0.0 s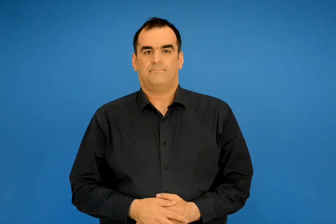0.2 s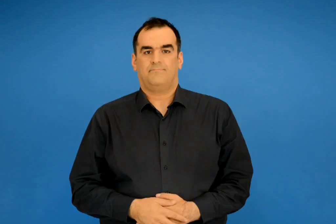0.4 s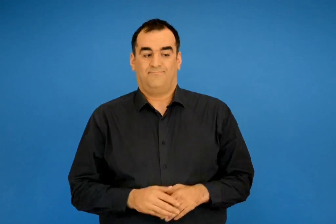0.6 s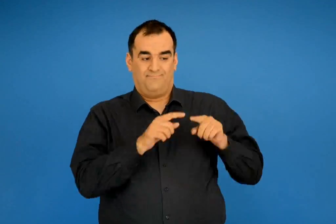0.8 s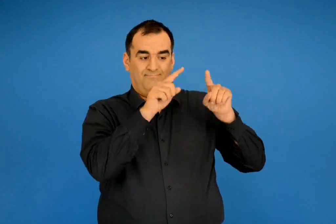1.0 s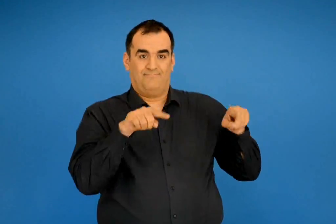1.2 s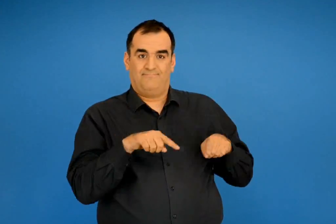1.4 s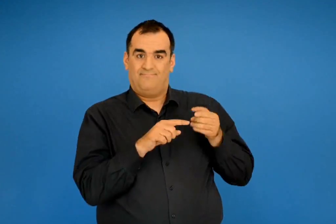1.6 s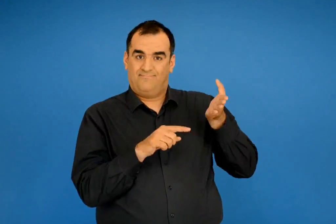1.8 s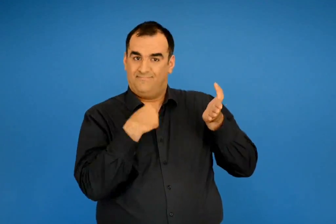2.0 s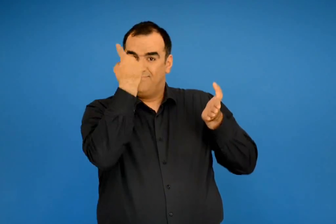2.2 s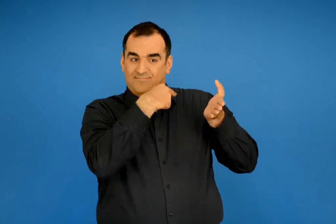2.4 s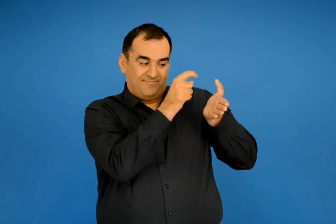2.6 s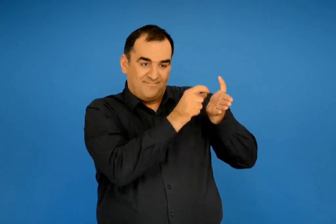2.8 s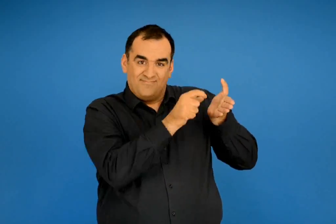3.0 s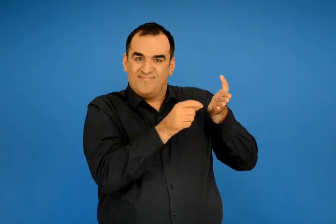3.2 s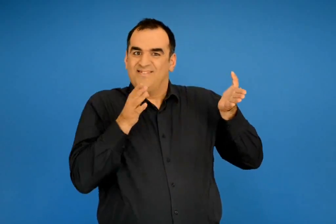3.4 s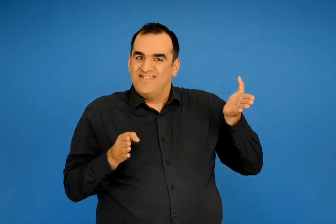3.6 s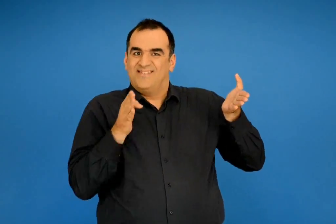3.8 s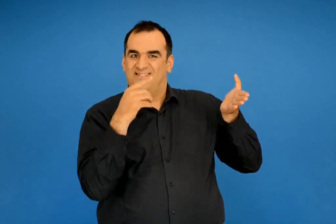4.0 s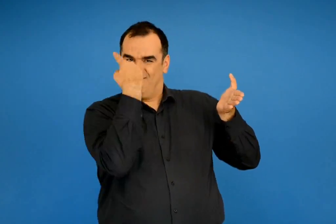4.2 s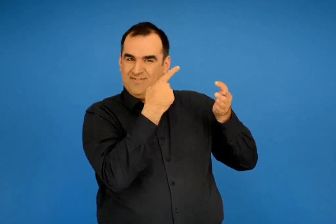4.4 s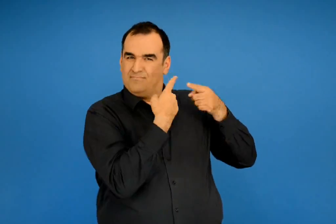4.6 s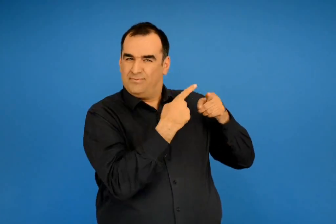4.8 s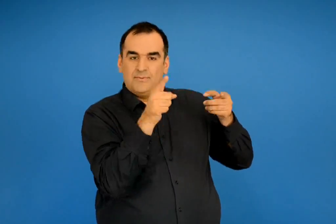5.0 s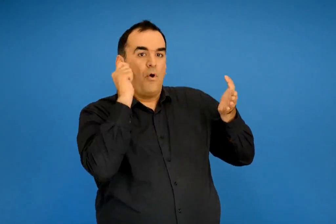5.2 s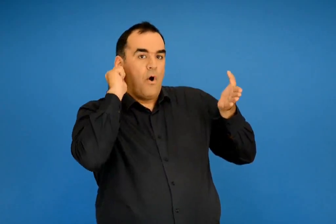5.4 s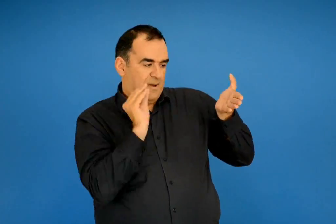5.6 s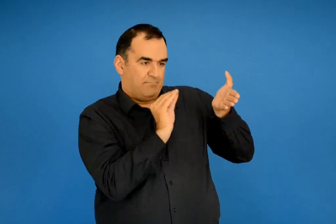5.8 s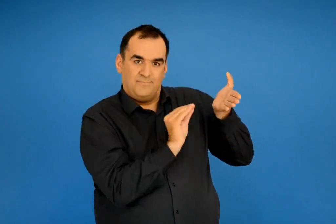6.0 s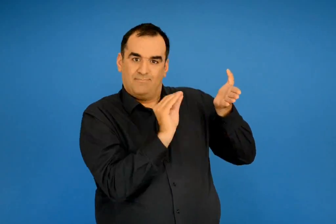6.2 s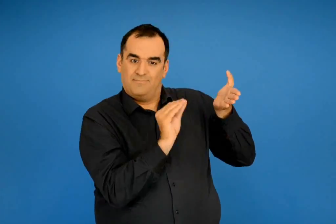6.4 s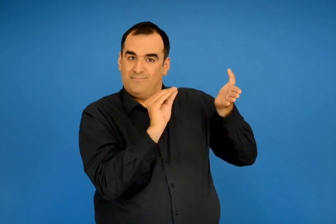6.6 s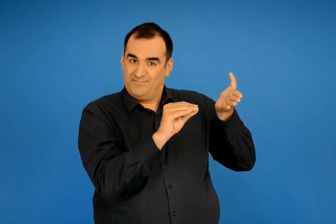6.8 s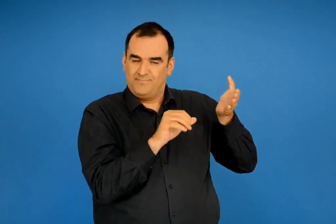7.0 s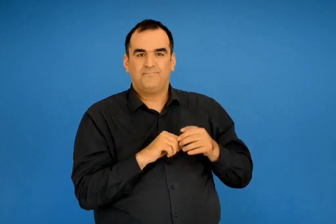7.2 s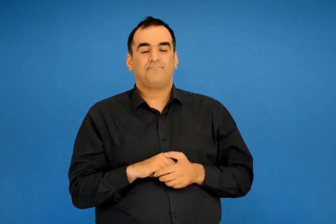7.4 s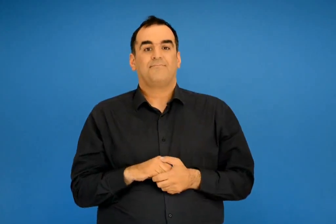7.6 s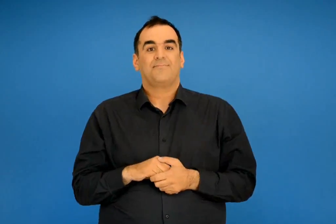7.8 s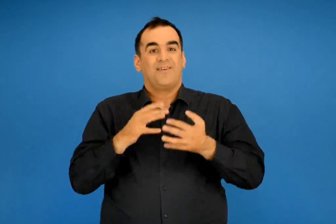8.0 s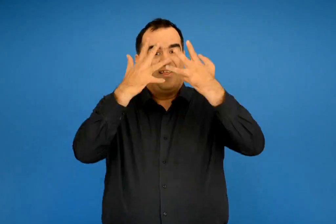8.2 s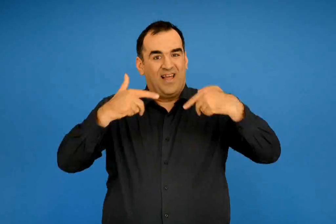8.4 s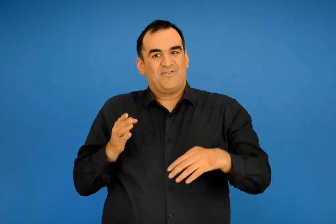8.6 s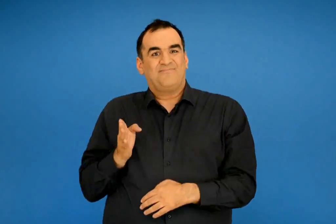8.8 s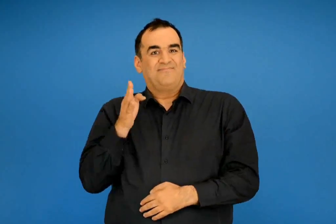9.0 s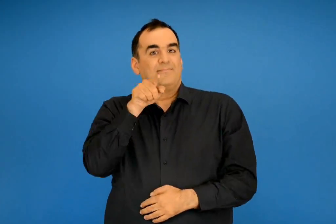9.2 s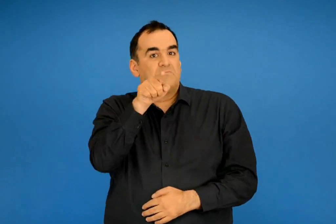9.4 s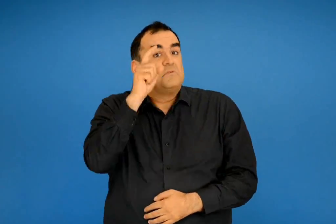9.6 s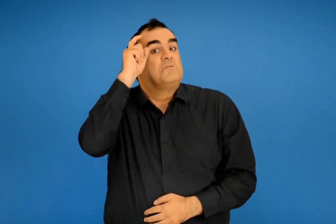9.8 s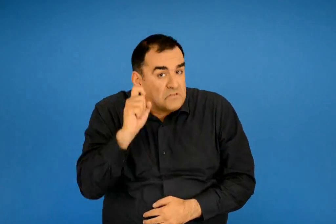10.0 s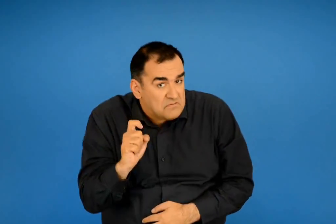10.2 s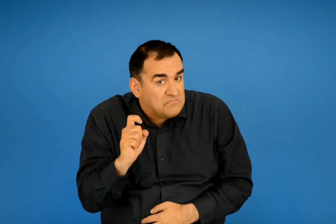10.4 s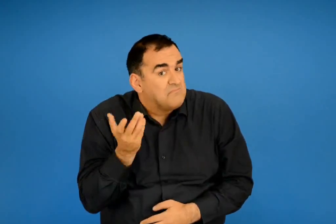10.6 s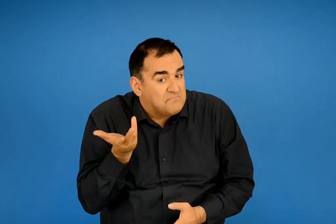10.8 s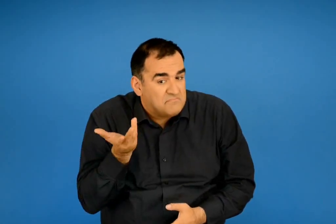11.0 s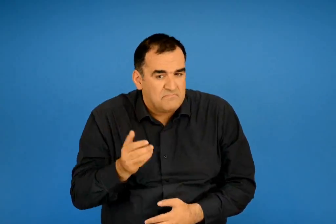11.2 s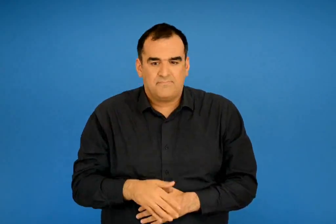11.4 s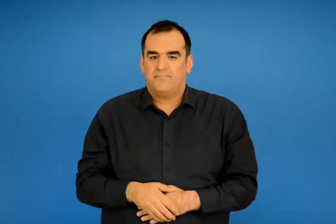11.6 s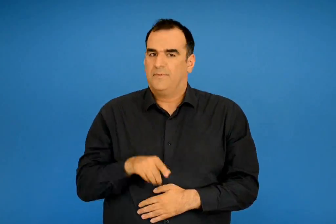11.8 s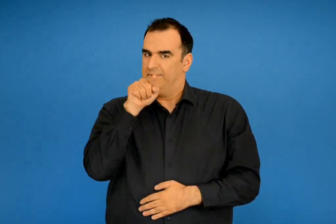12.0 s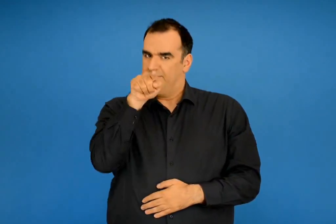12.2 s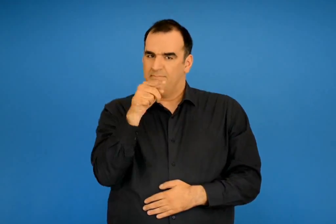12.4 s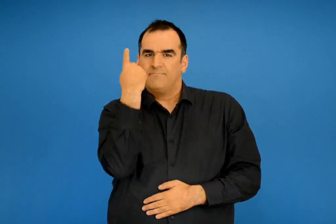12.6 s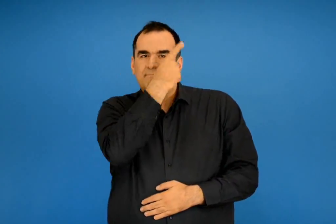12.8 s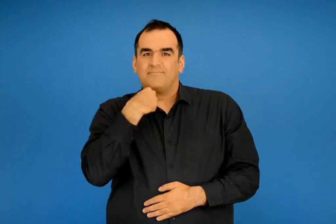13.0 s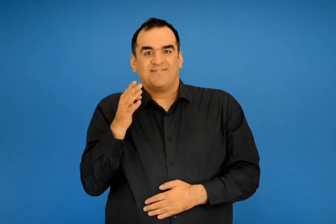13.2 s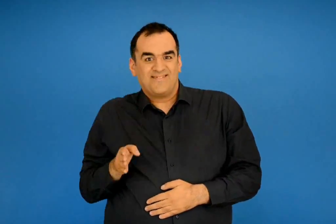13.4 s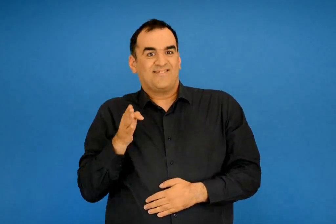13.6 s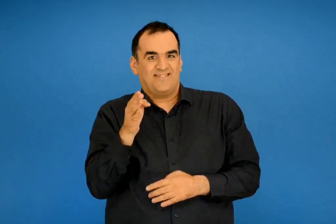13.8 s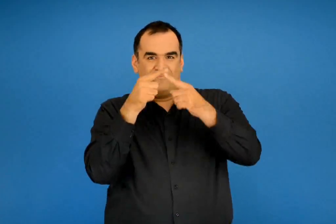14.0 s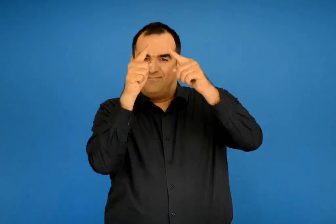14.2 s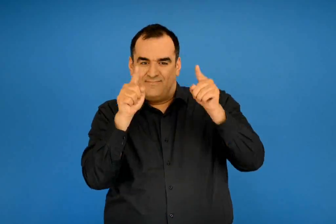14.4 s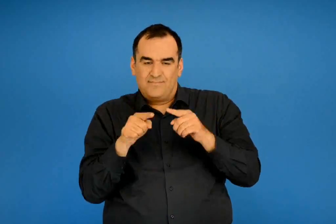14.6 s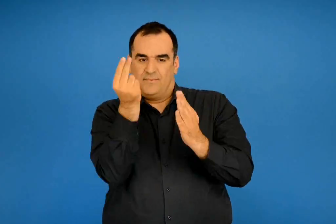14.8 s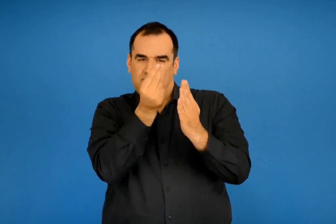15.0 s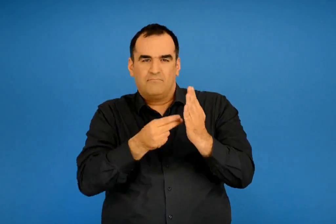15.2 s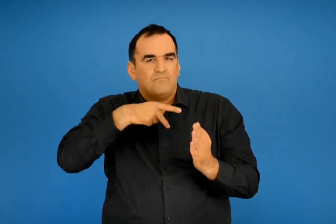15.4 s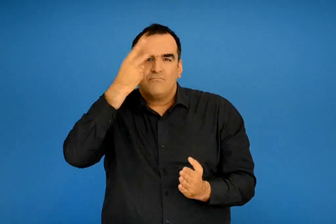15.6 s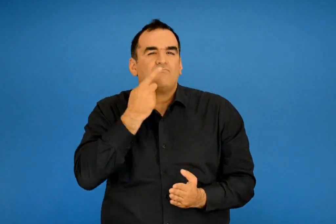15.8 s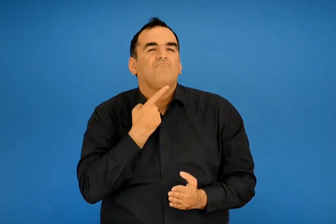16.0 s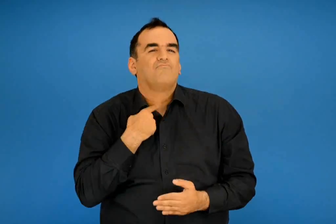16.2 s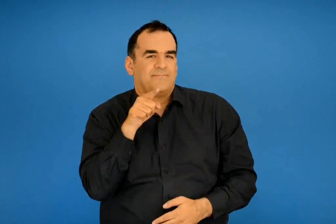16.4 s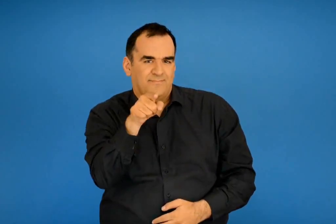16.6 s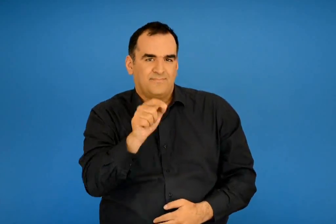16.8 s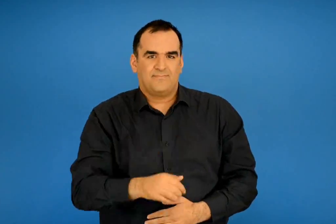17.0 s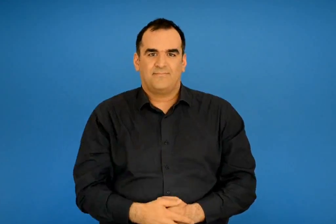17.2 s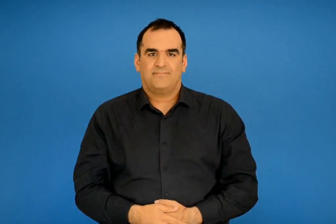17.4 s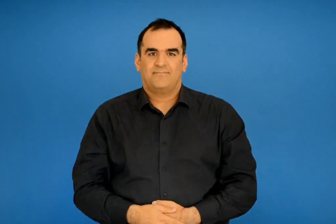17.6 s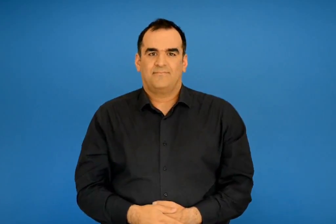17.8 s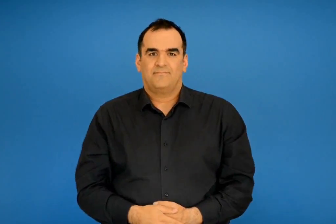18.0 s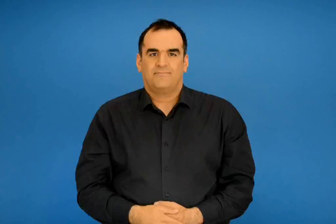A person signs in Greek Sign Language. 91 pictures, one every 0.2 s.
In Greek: μπορείς να ονομάσεις καθεμιά από τις παρακάτω φιγούρες ; ποιες άλλες από το θέατρο σκιών γνωρίζεις ; φτιάξε οποία σου αρέσει
